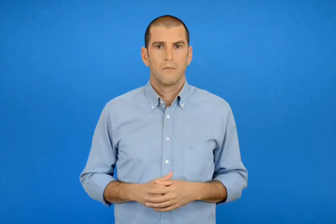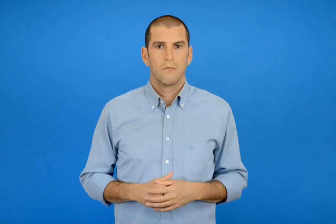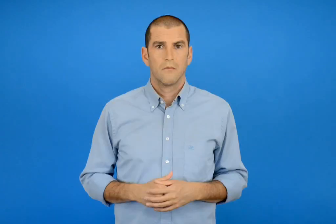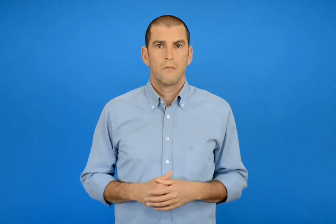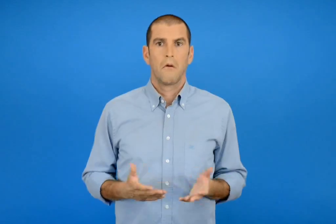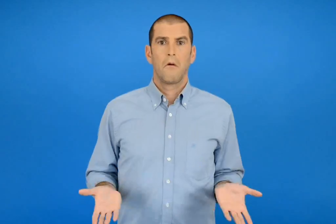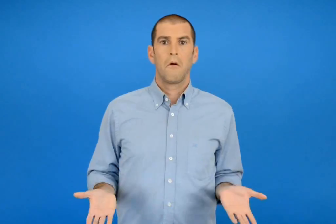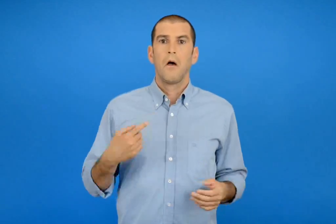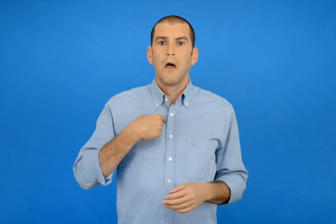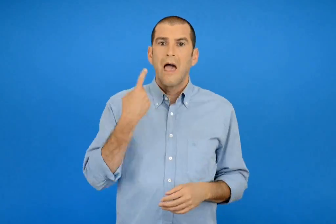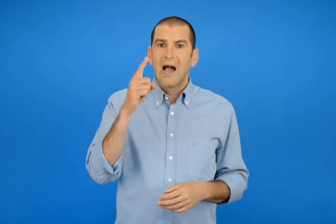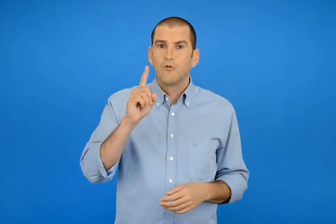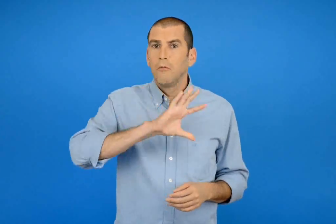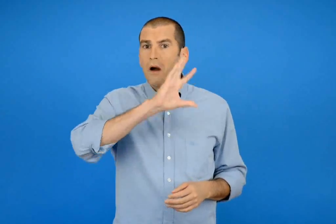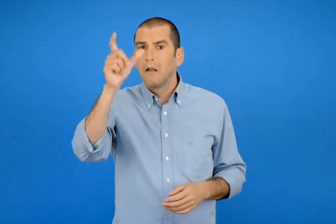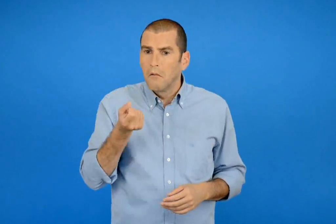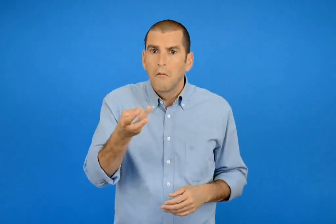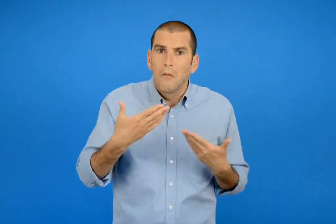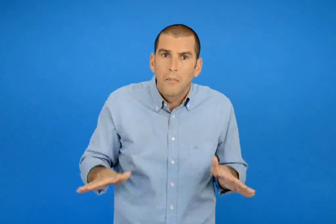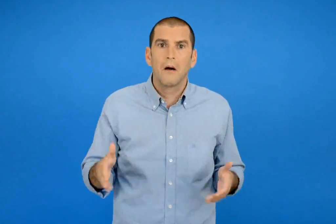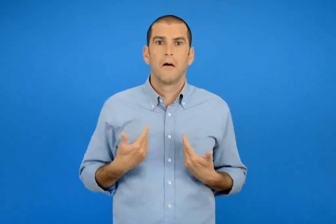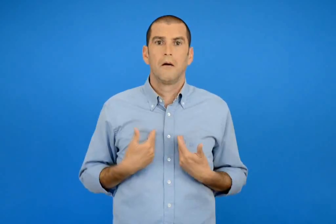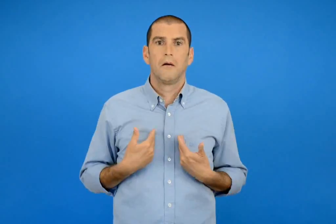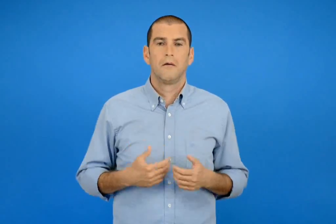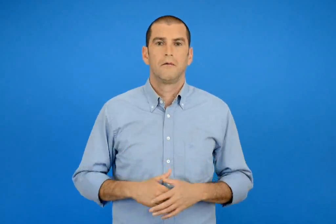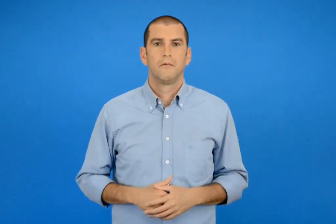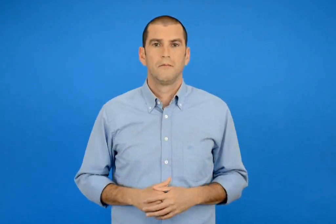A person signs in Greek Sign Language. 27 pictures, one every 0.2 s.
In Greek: μα μέτρησα μέχρι το 100
